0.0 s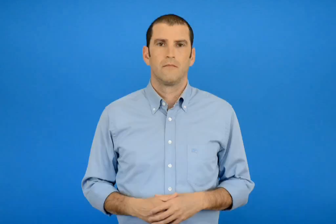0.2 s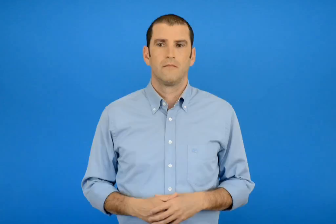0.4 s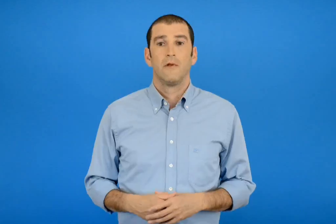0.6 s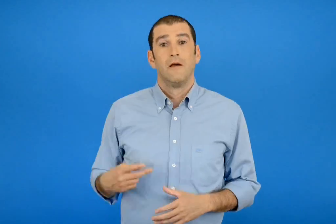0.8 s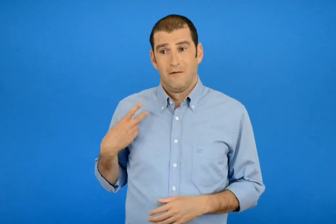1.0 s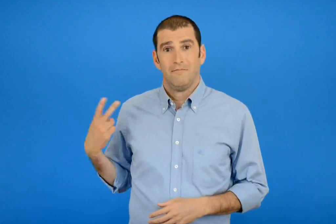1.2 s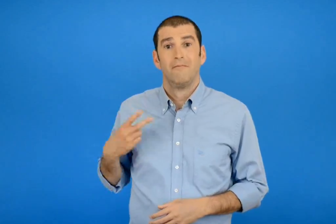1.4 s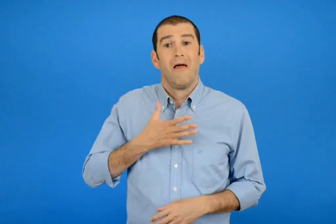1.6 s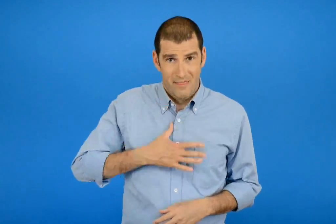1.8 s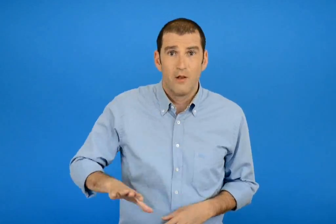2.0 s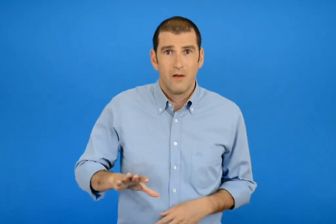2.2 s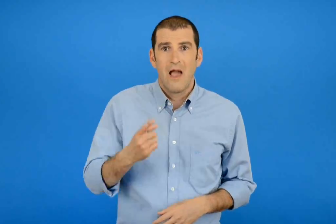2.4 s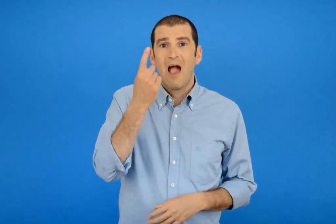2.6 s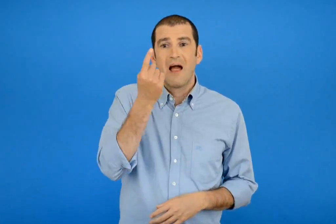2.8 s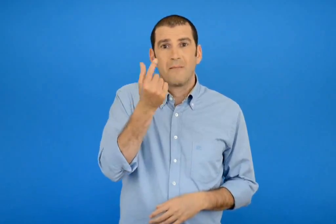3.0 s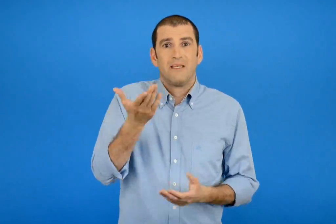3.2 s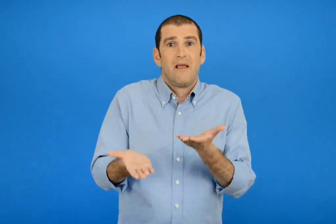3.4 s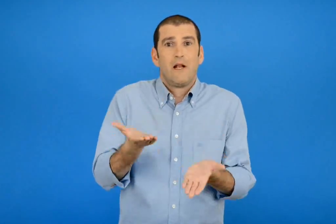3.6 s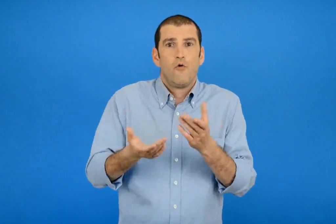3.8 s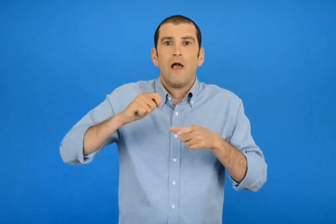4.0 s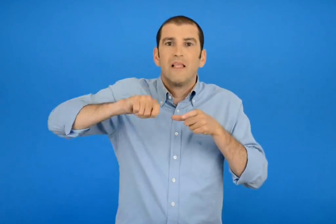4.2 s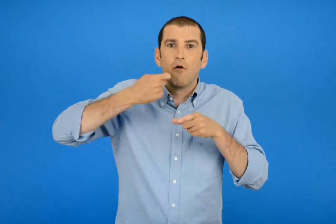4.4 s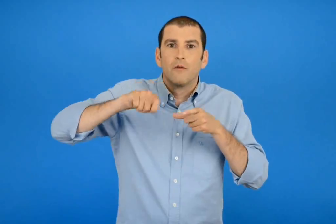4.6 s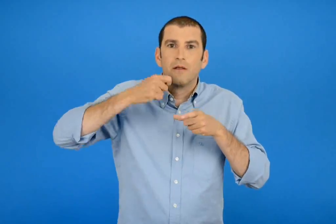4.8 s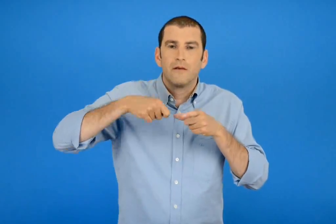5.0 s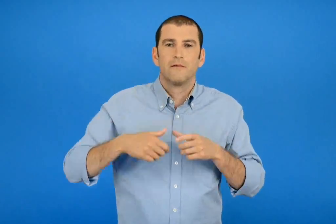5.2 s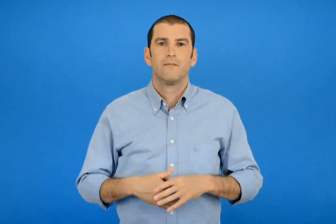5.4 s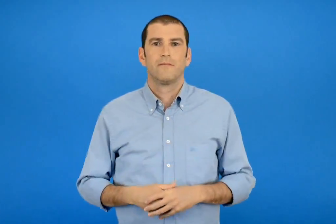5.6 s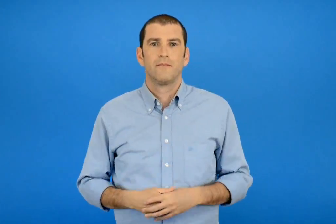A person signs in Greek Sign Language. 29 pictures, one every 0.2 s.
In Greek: χρειαζόμαστε και ενάμισι κιλό γιαούρτι
